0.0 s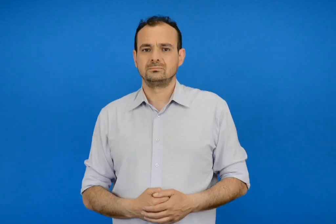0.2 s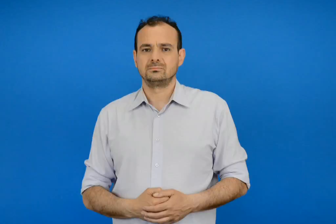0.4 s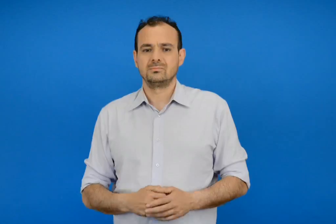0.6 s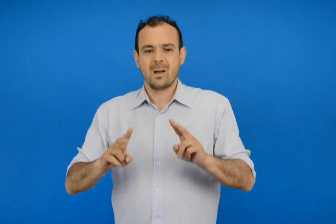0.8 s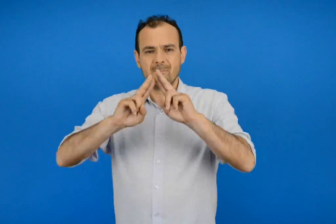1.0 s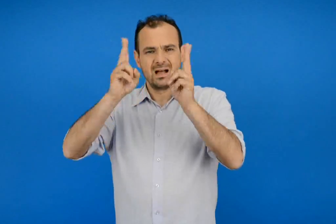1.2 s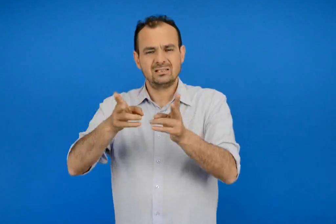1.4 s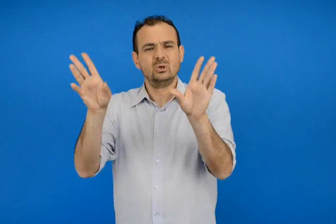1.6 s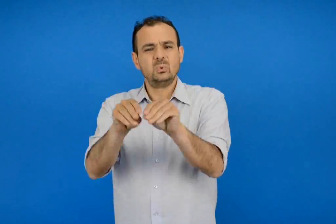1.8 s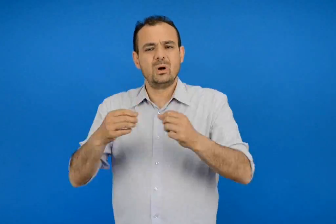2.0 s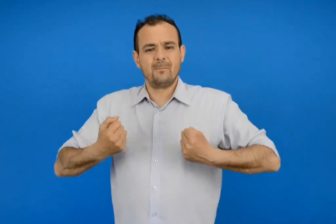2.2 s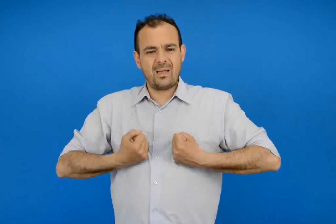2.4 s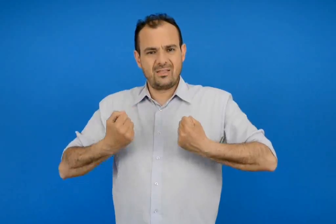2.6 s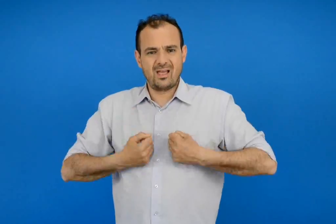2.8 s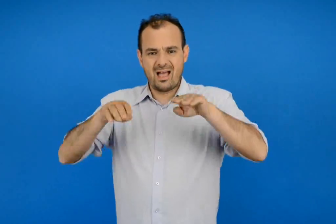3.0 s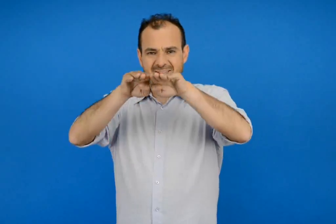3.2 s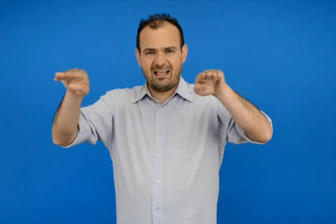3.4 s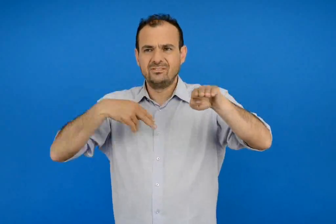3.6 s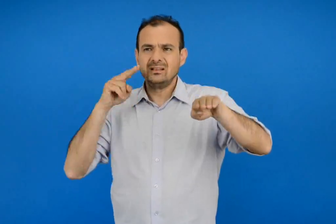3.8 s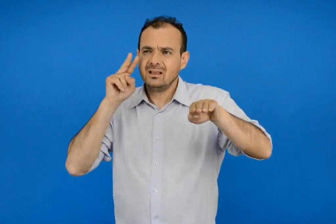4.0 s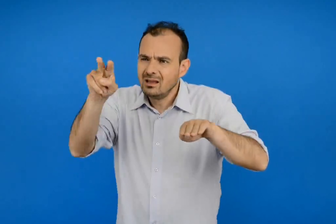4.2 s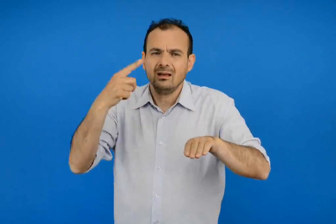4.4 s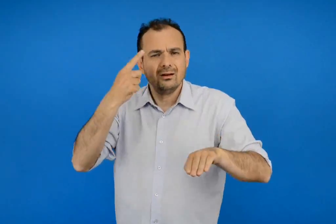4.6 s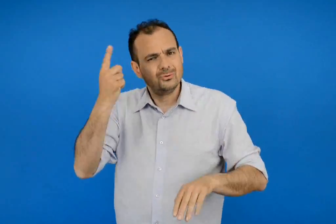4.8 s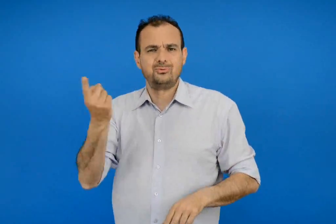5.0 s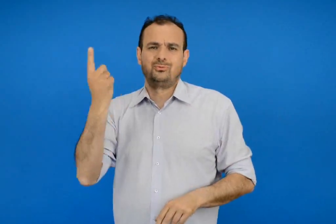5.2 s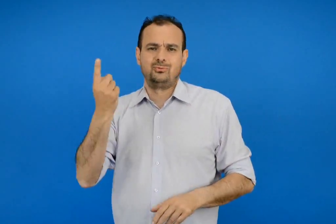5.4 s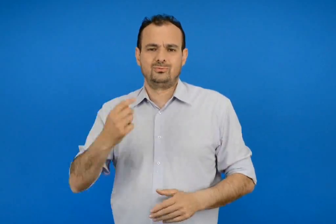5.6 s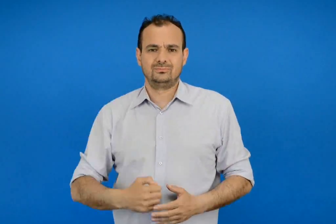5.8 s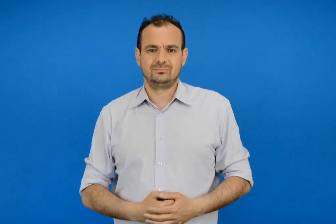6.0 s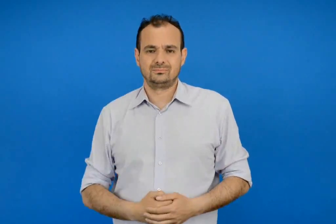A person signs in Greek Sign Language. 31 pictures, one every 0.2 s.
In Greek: το βλέπω στο ράφι ενός μαγαζιού με παιχνίδια
